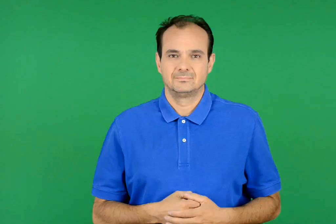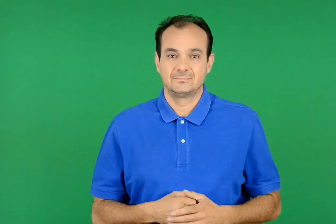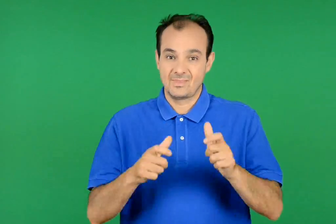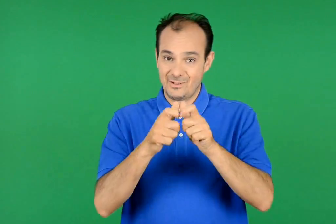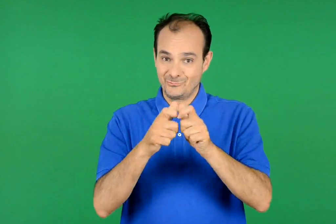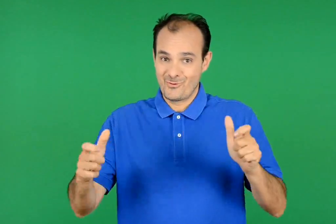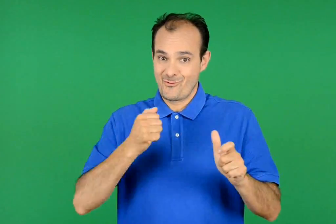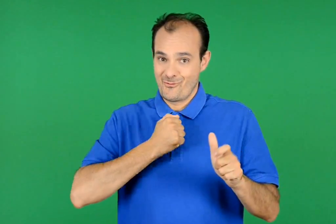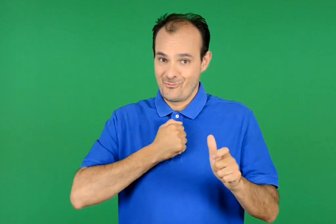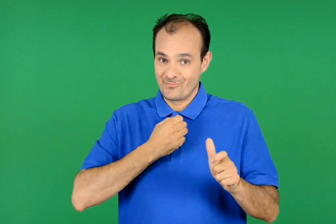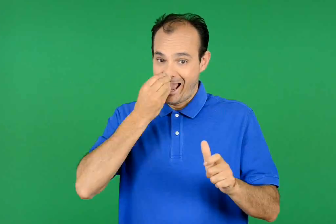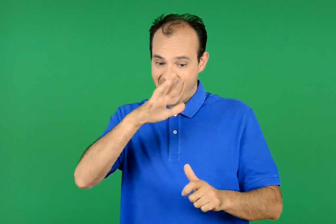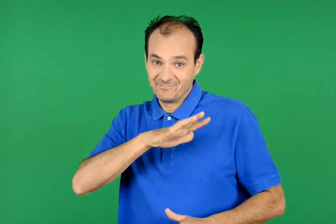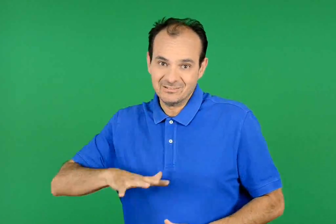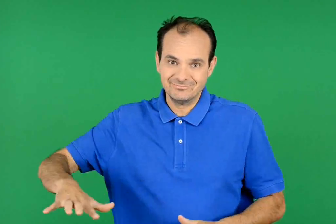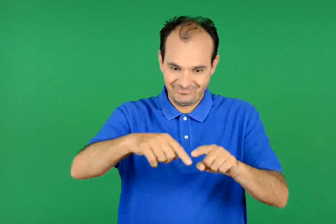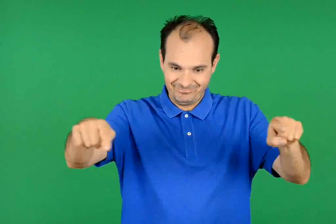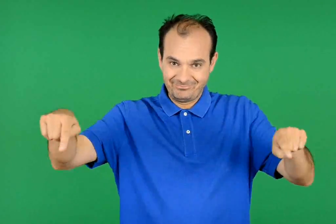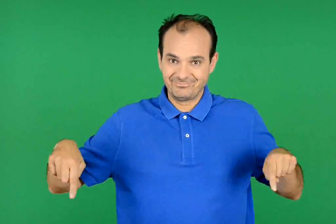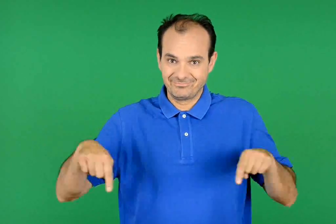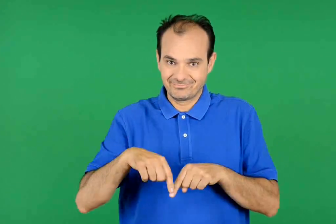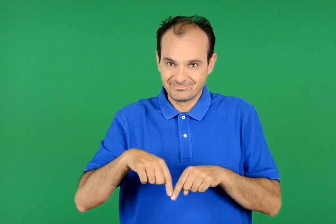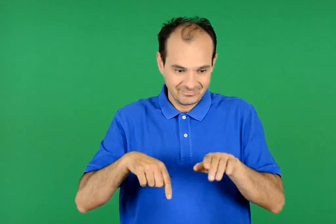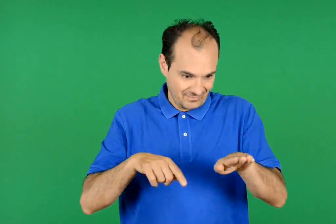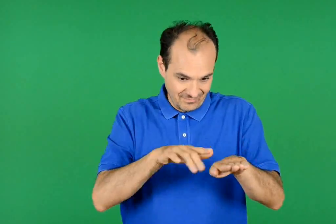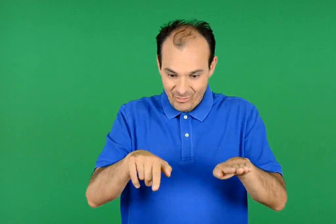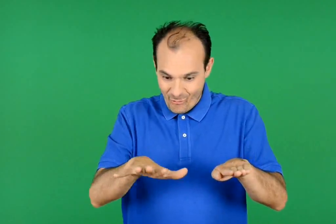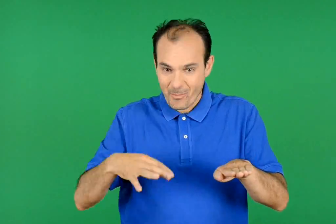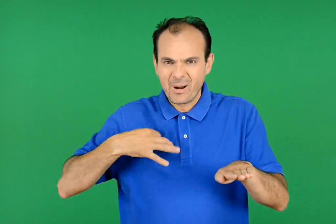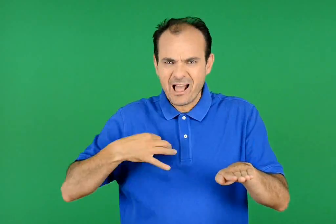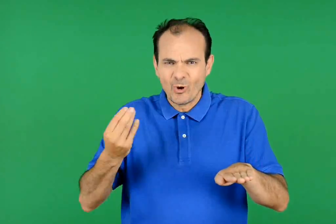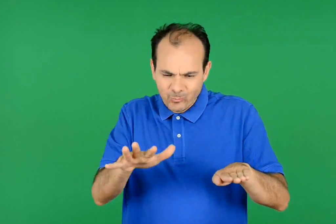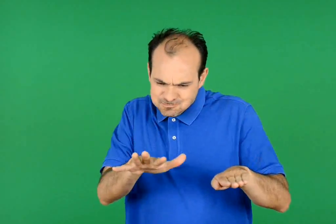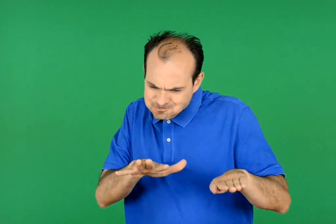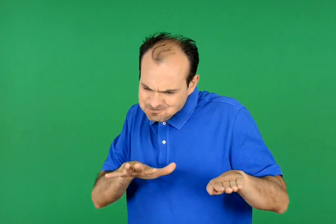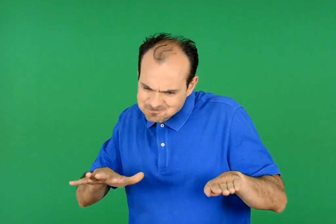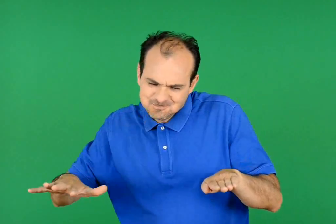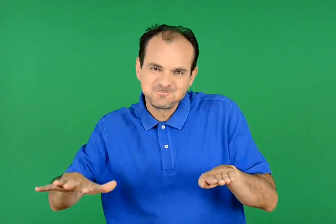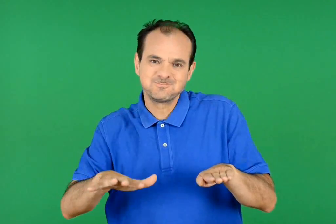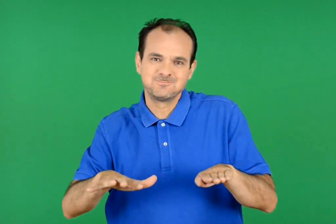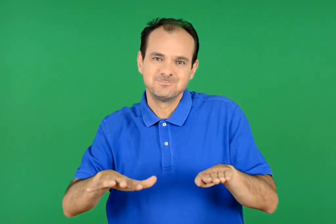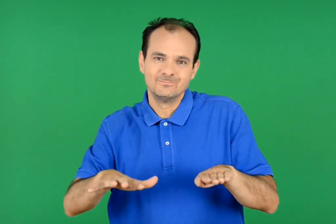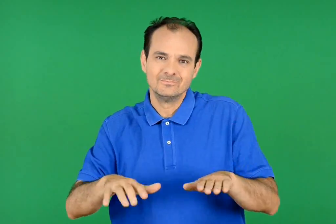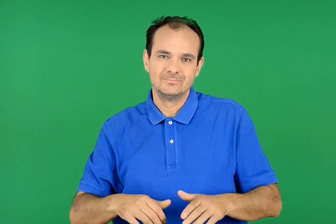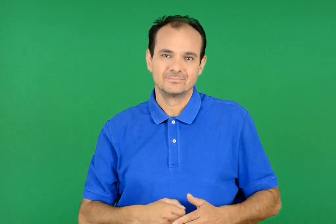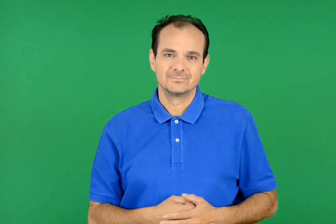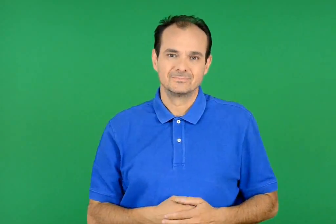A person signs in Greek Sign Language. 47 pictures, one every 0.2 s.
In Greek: ο χώρος του πράσινου καταλαμβάνει τη μεγαλύτερη έκταση της αυλής του σχολείου μας
